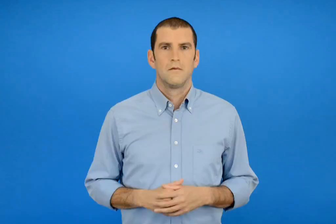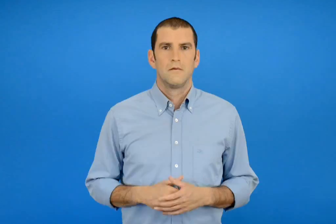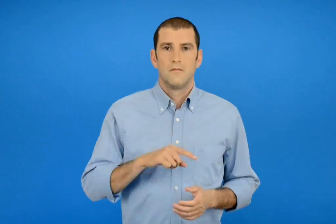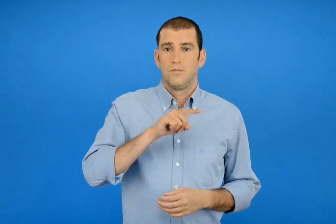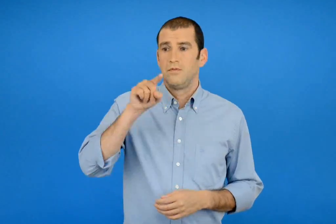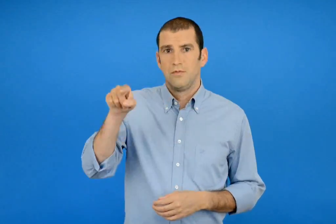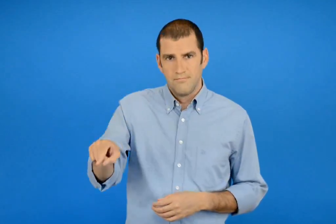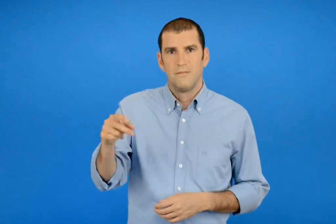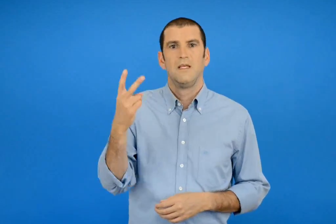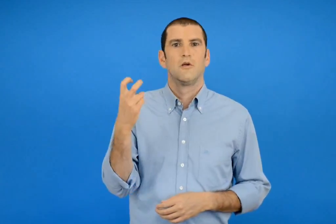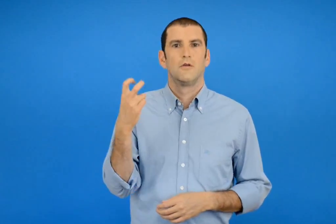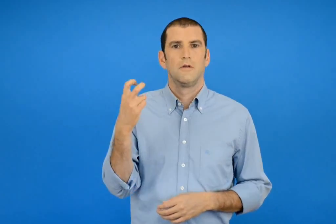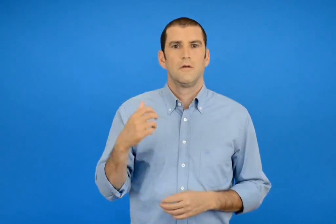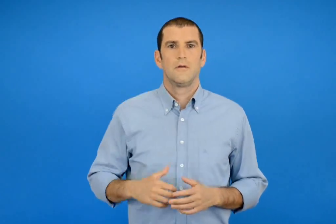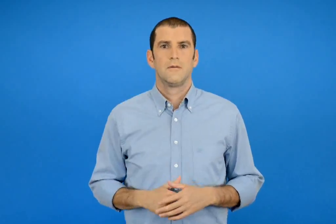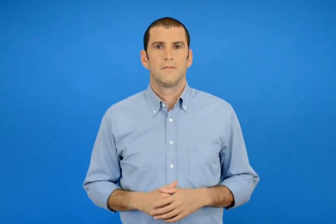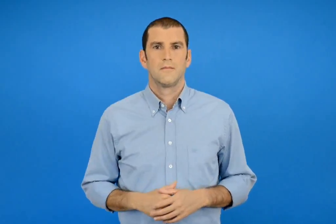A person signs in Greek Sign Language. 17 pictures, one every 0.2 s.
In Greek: στα 20
